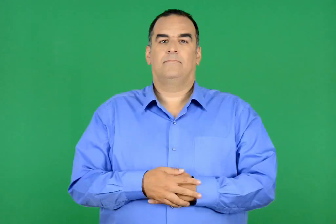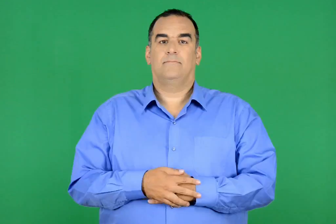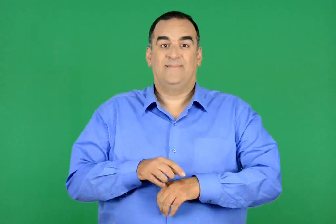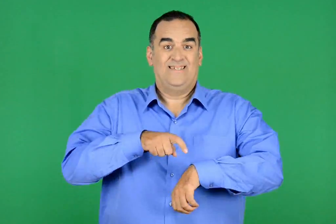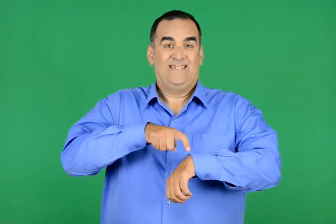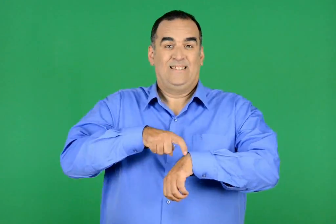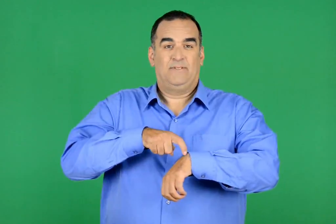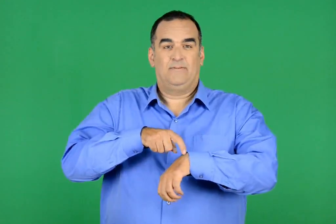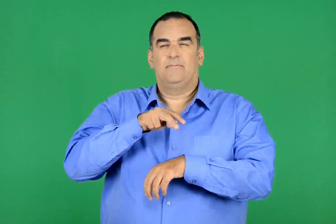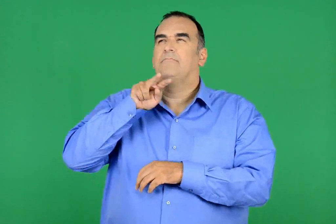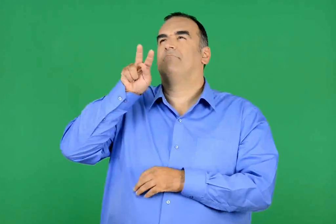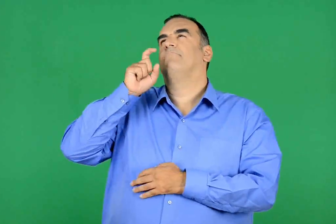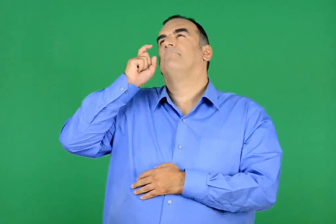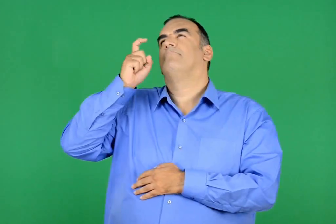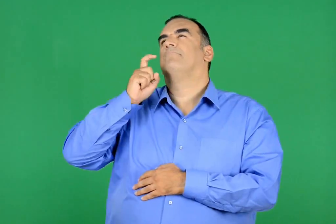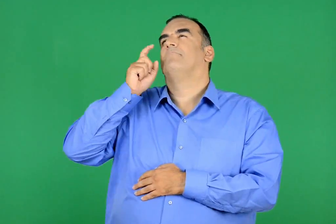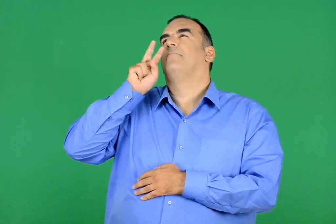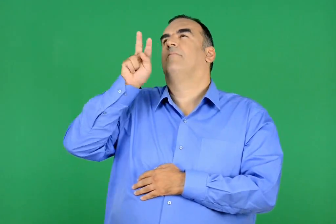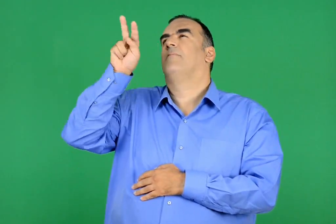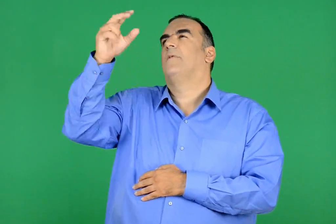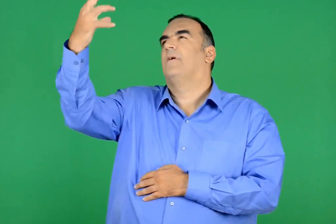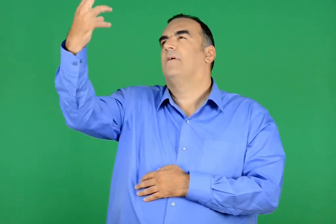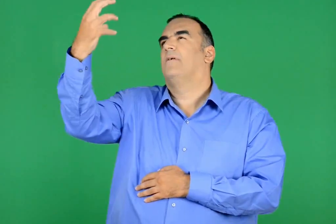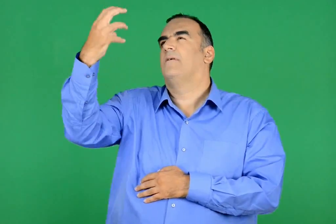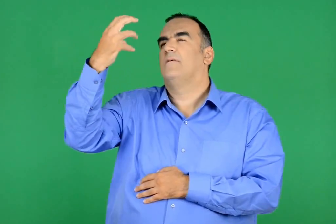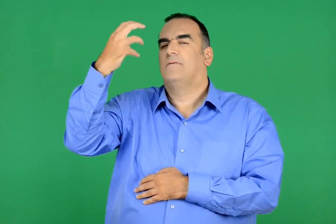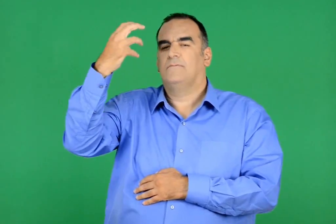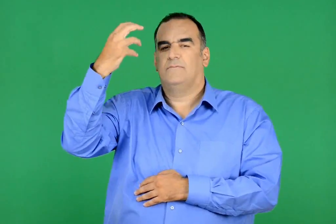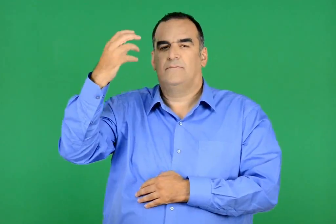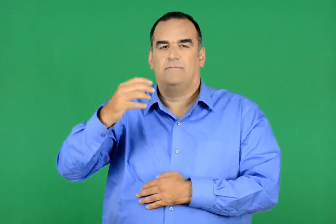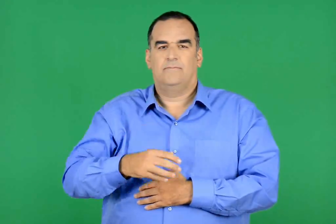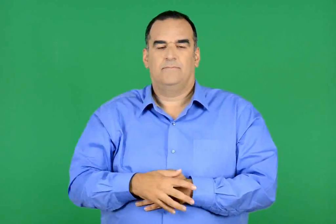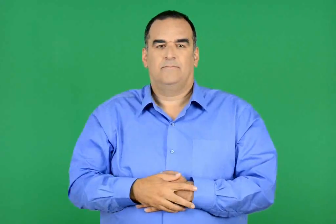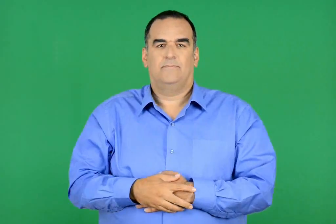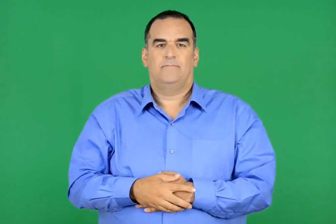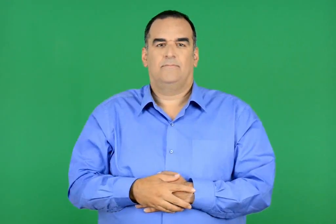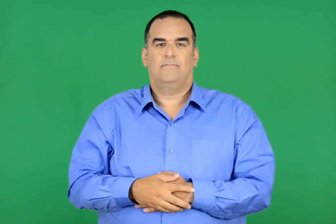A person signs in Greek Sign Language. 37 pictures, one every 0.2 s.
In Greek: κει που συλλογιότανε , βλέπει τον ήλιο να λάμπει
